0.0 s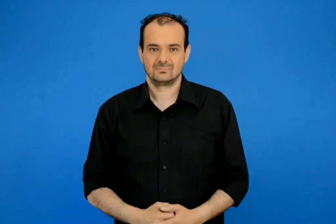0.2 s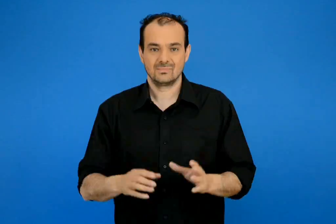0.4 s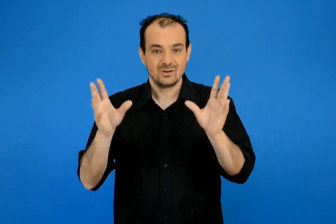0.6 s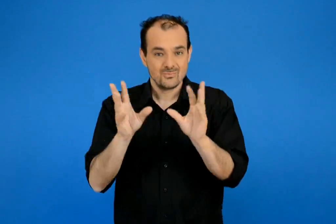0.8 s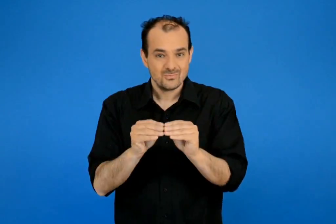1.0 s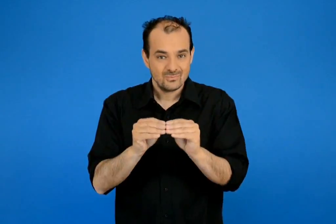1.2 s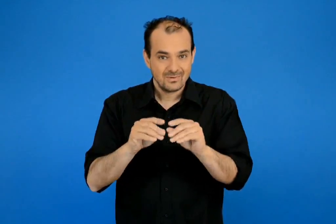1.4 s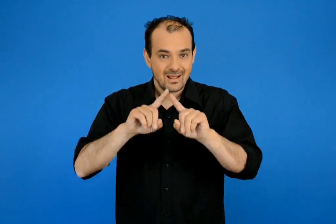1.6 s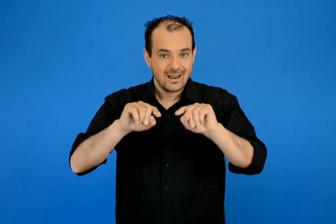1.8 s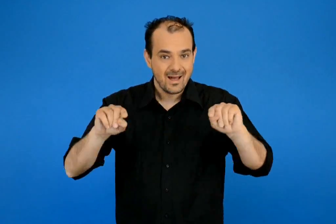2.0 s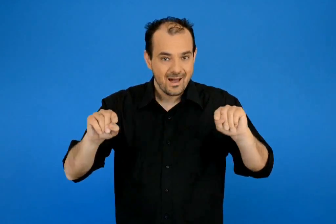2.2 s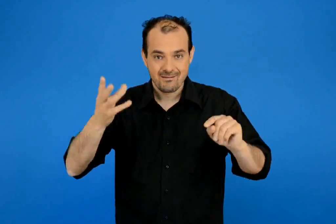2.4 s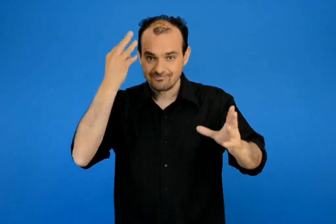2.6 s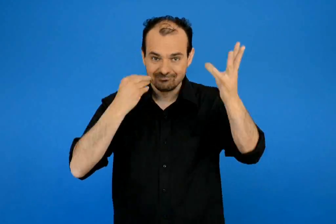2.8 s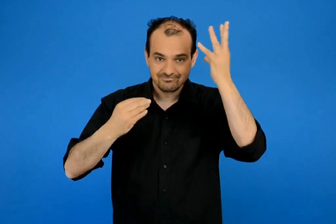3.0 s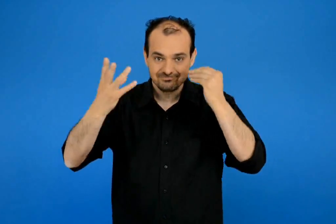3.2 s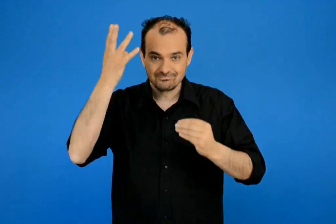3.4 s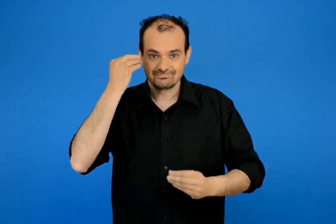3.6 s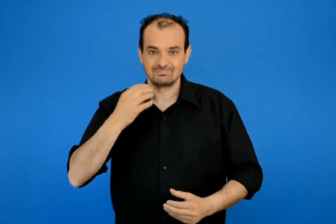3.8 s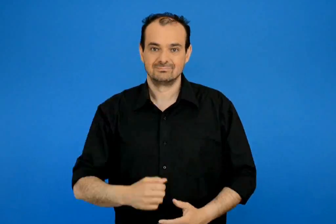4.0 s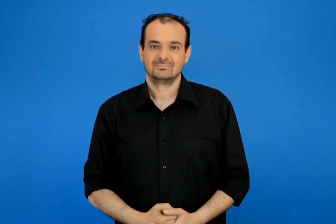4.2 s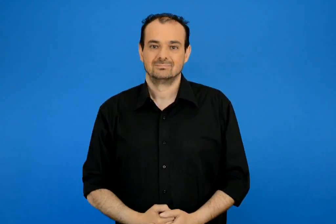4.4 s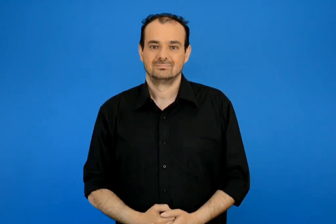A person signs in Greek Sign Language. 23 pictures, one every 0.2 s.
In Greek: γνωριμία με τα υλικά
